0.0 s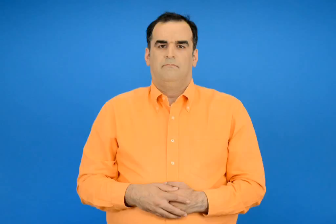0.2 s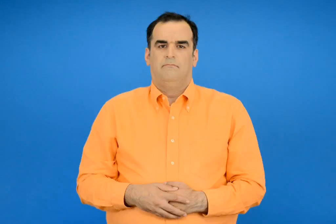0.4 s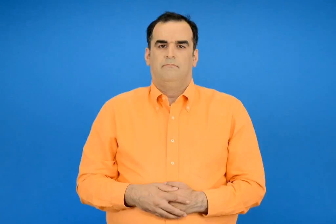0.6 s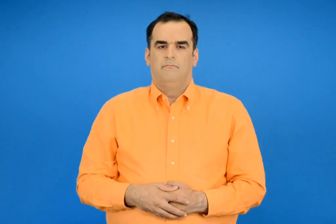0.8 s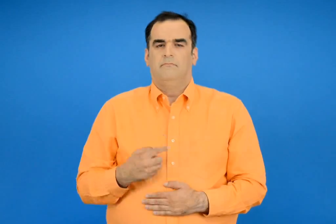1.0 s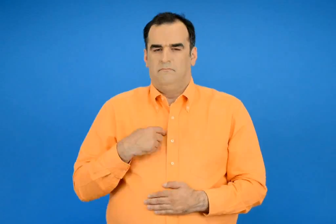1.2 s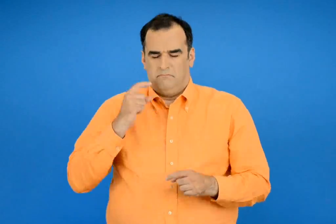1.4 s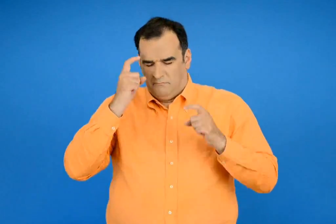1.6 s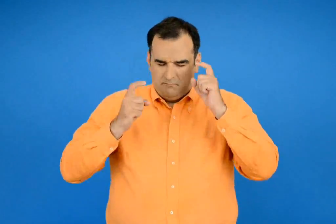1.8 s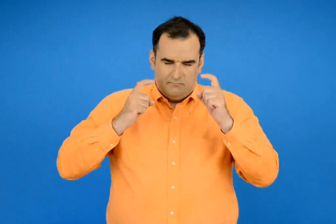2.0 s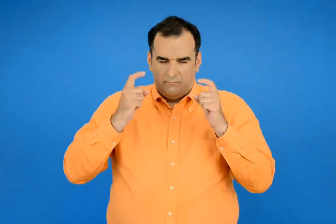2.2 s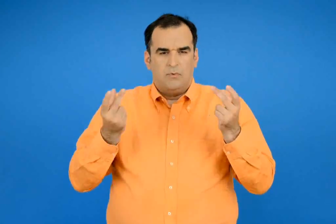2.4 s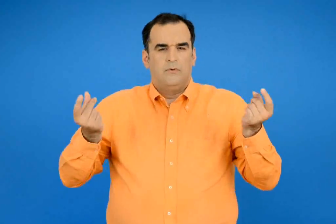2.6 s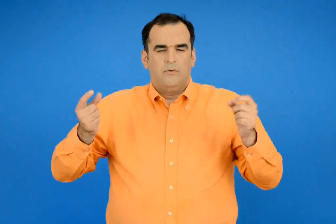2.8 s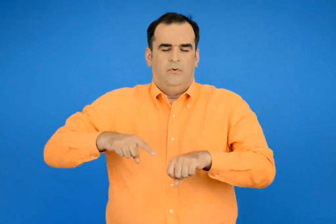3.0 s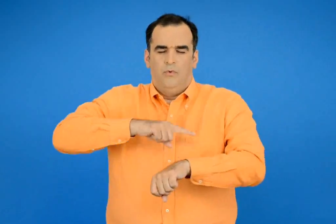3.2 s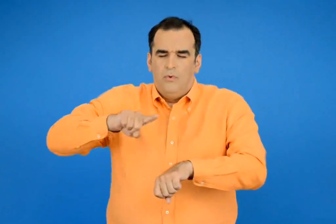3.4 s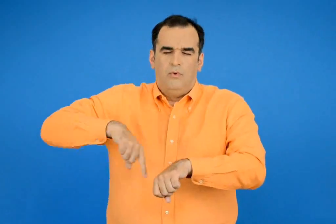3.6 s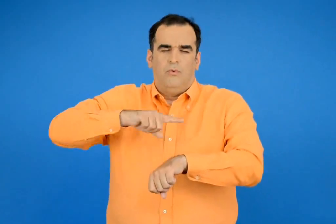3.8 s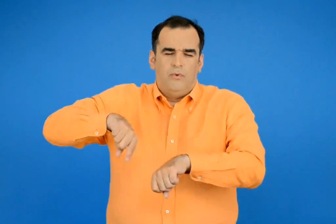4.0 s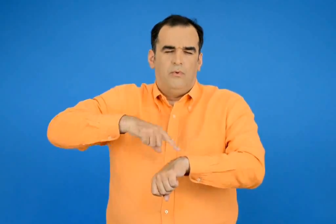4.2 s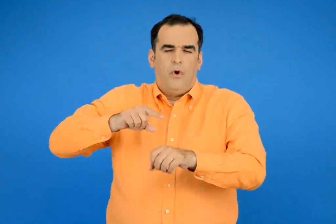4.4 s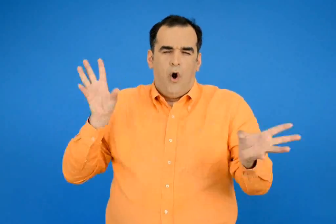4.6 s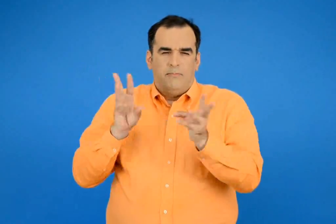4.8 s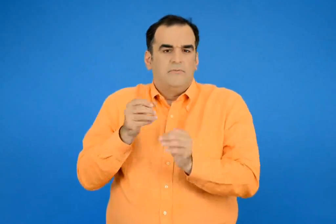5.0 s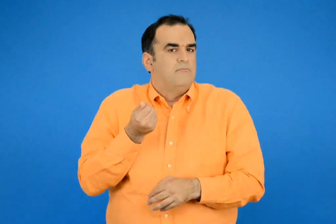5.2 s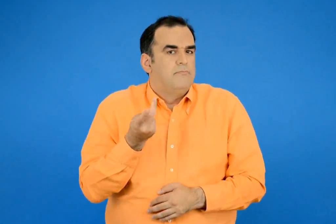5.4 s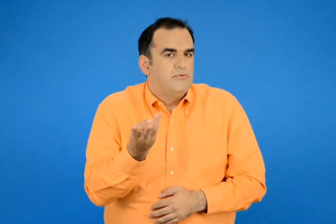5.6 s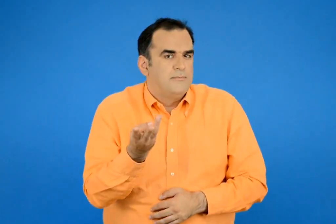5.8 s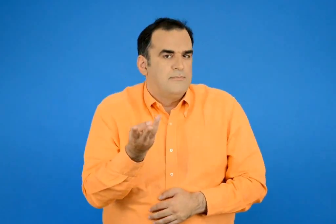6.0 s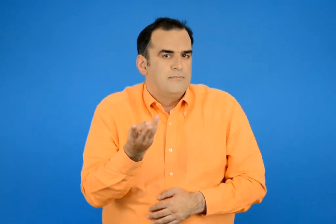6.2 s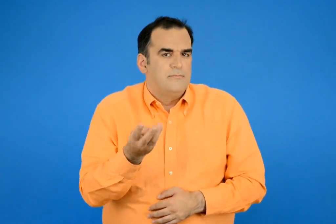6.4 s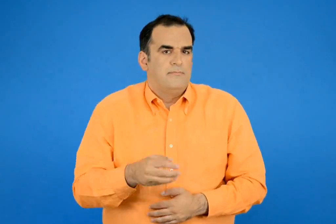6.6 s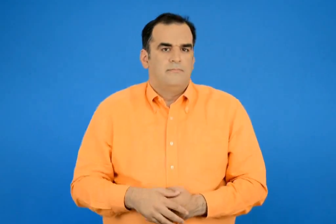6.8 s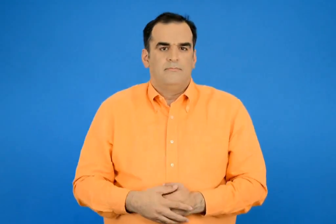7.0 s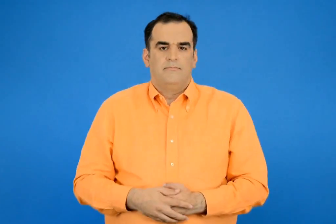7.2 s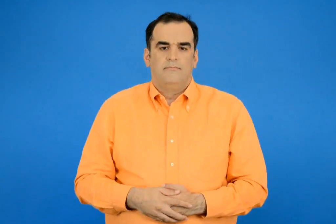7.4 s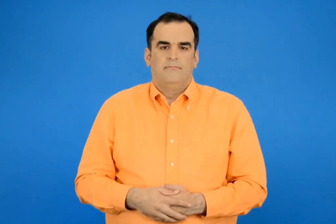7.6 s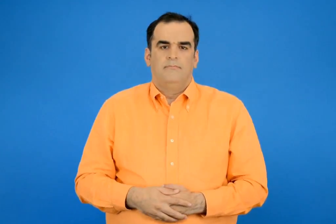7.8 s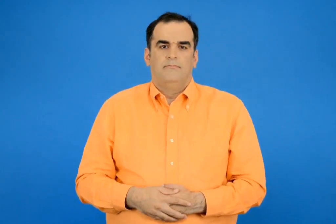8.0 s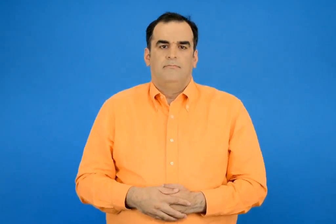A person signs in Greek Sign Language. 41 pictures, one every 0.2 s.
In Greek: υπολογίζω πόσες ώρες χορεύει συνολικά
